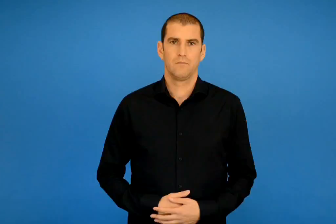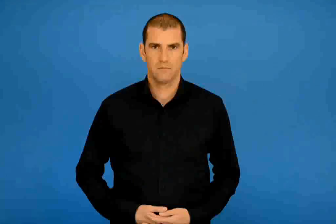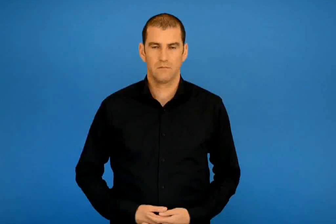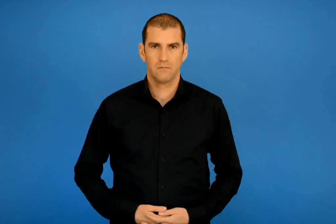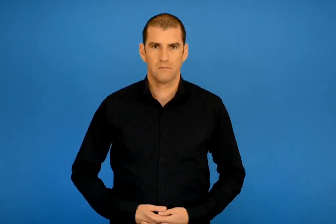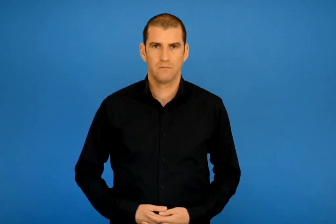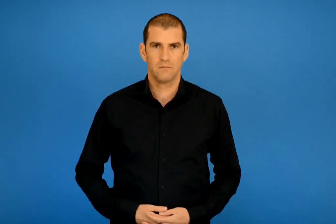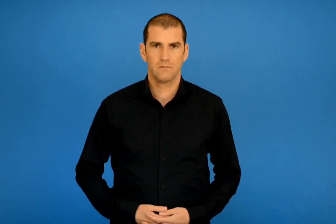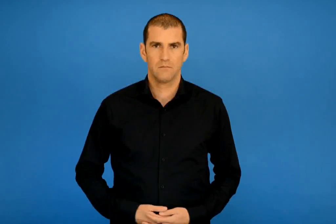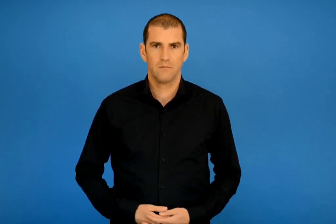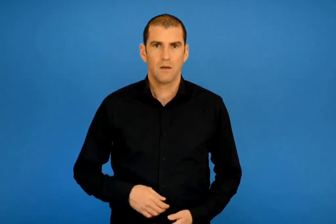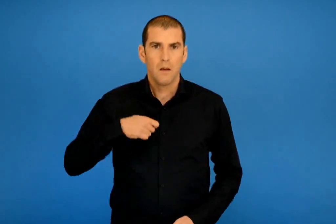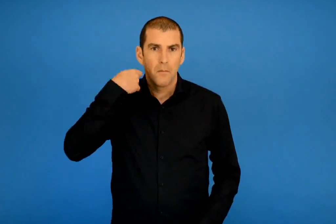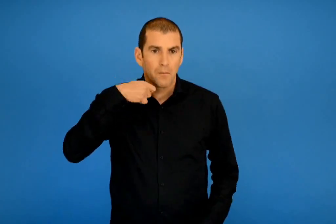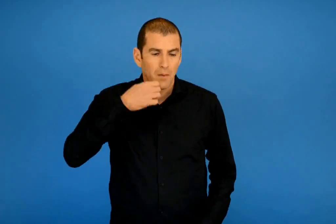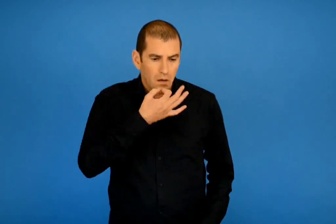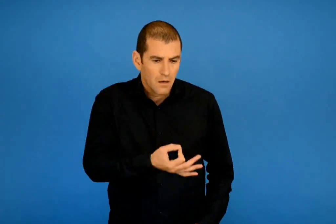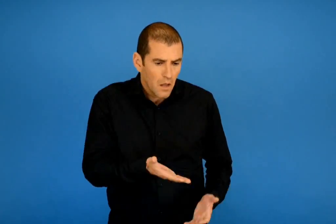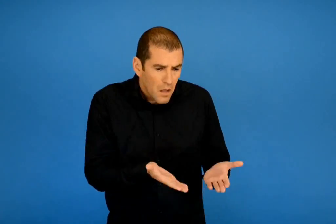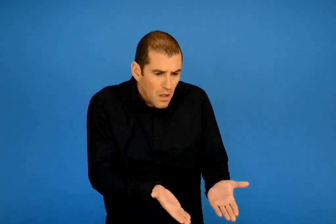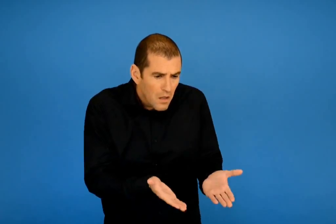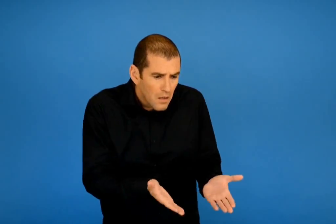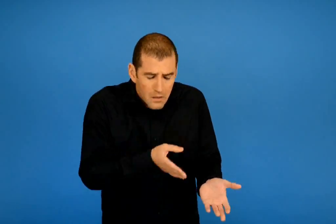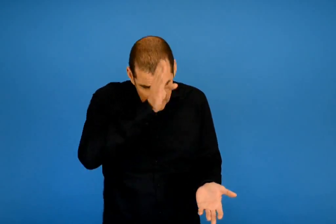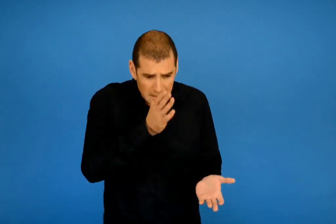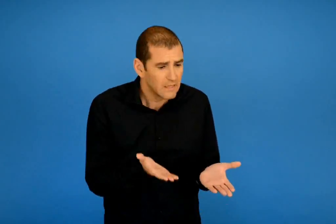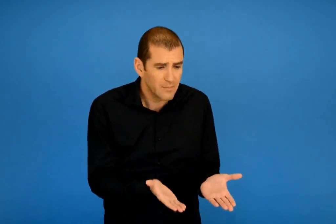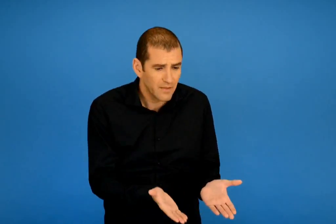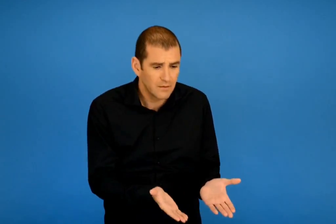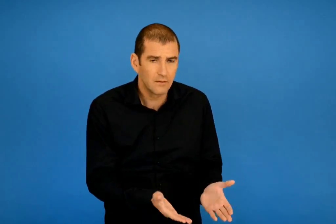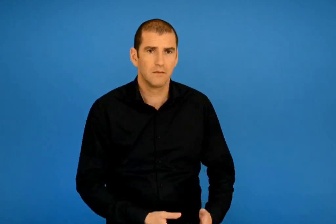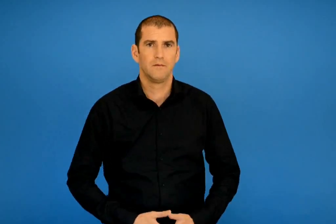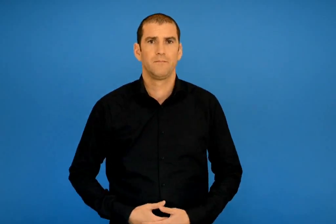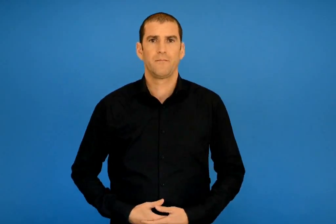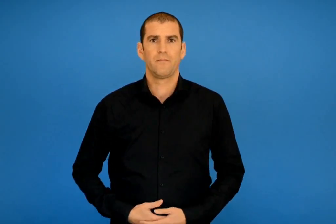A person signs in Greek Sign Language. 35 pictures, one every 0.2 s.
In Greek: θεέ μου είπε η μαμά τι έχεις πάθει ;
